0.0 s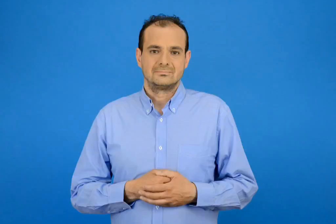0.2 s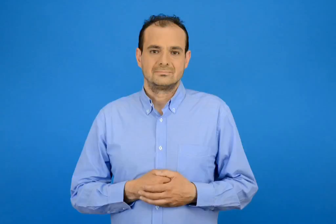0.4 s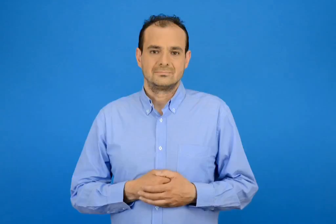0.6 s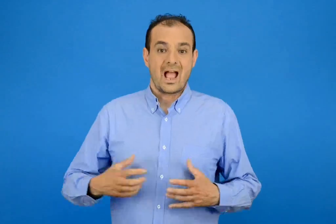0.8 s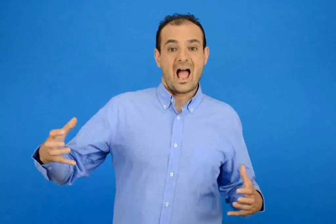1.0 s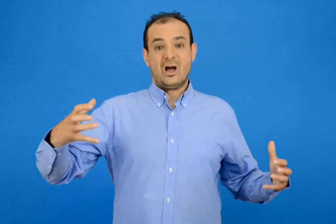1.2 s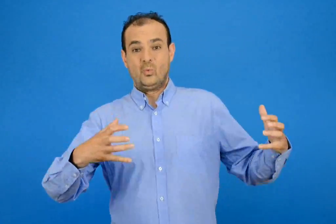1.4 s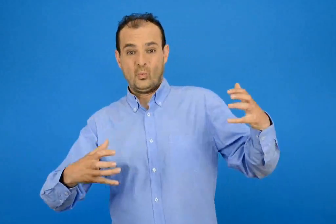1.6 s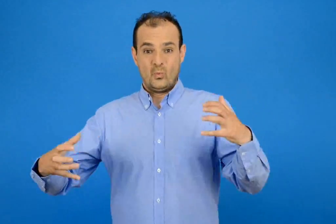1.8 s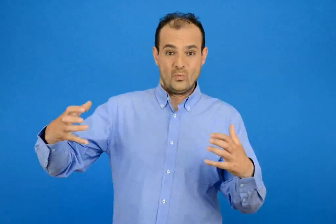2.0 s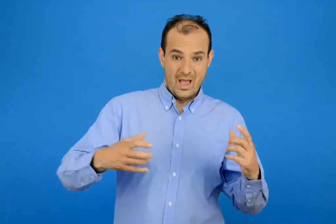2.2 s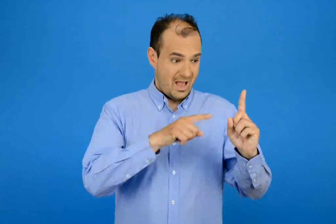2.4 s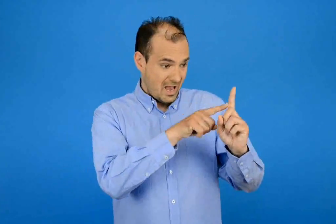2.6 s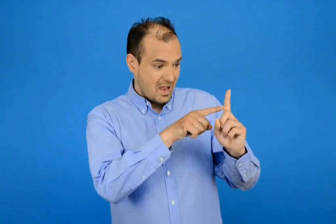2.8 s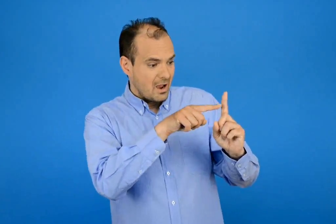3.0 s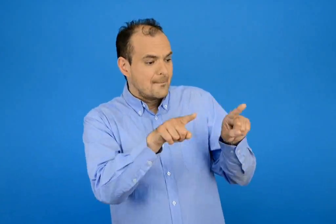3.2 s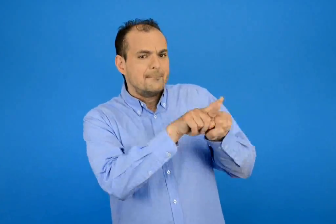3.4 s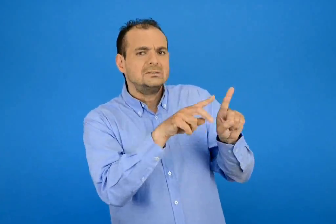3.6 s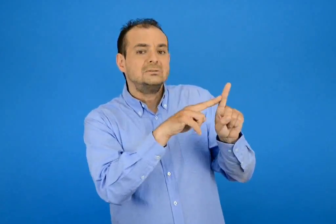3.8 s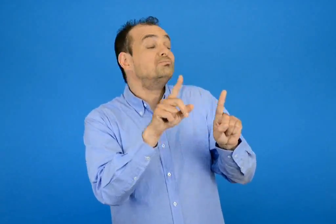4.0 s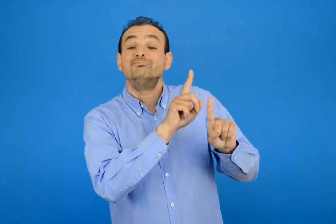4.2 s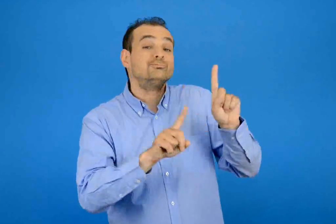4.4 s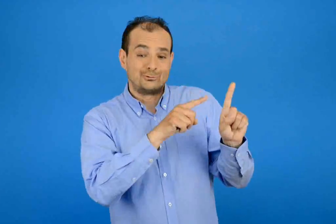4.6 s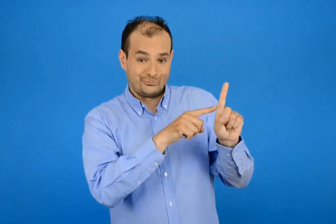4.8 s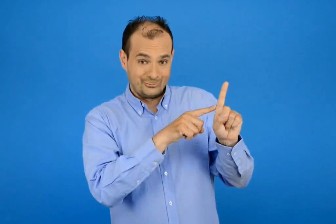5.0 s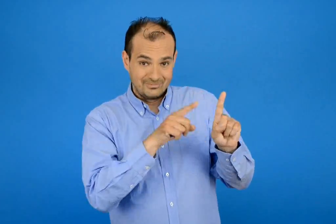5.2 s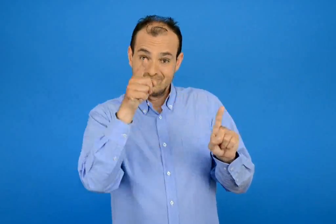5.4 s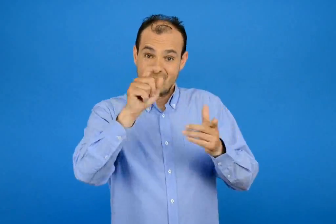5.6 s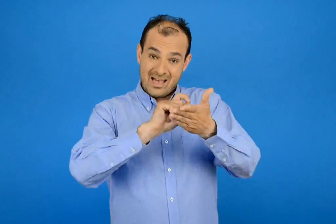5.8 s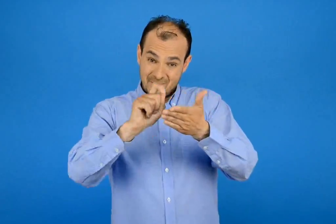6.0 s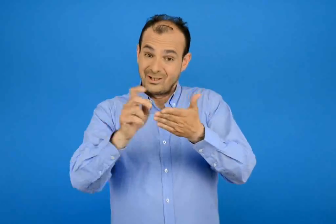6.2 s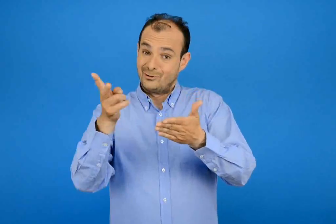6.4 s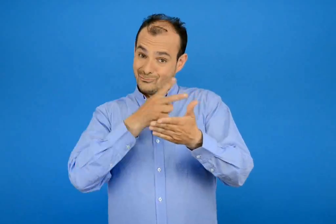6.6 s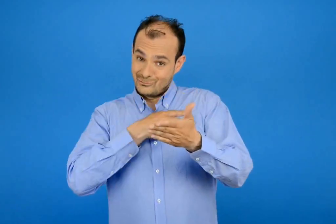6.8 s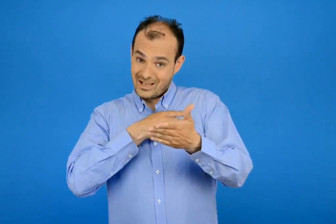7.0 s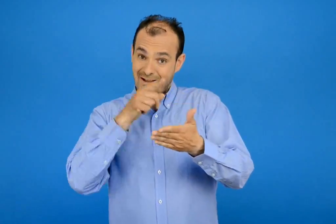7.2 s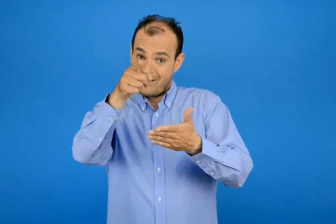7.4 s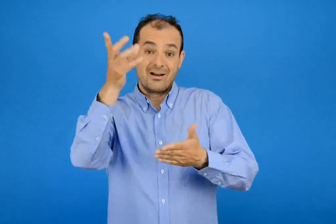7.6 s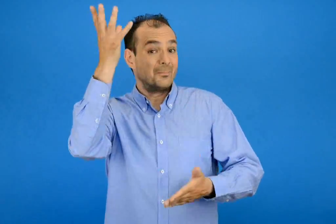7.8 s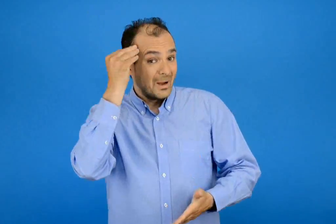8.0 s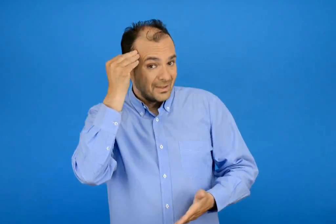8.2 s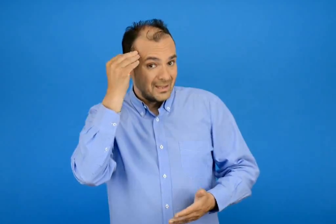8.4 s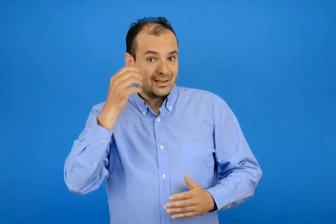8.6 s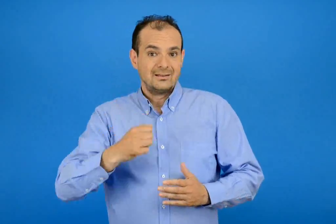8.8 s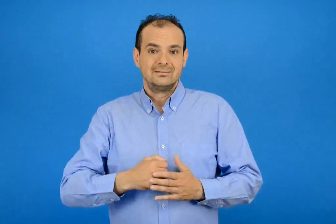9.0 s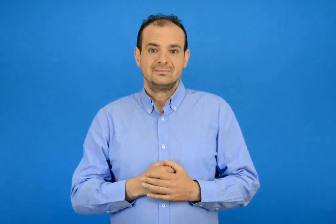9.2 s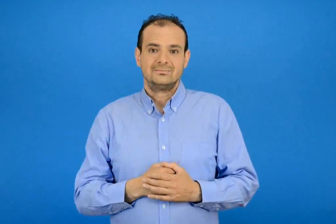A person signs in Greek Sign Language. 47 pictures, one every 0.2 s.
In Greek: μαθέ να γράφεις σωστά ποιος ήταν μαζί με την αρκούδα
